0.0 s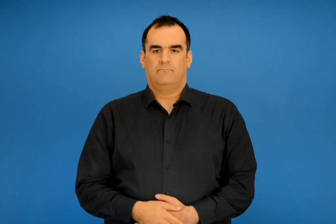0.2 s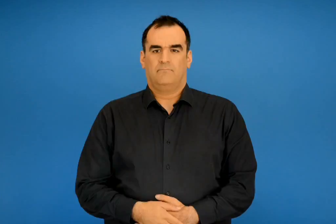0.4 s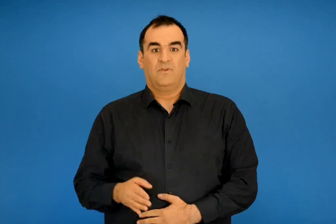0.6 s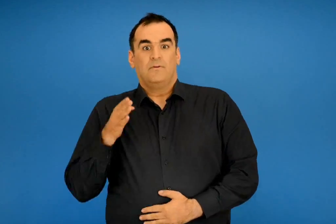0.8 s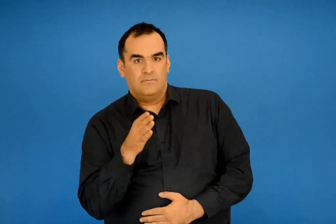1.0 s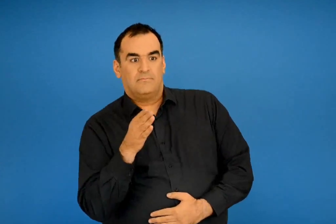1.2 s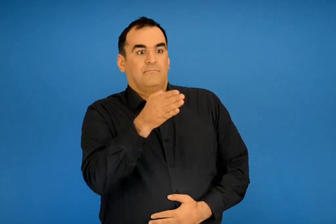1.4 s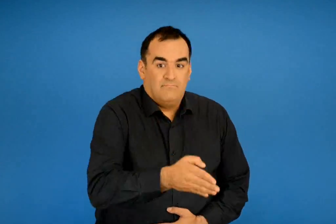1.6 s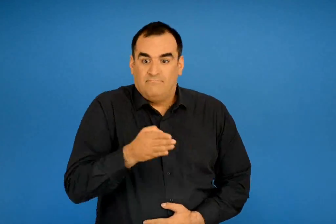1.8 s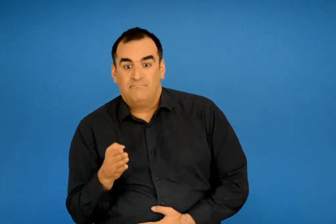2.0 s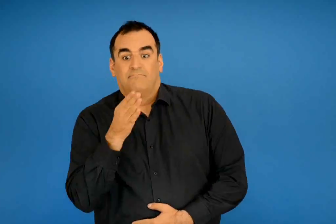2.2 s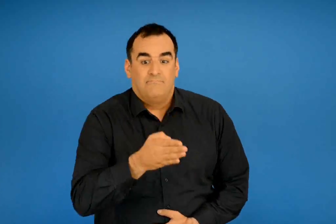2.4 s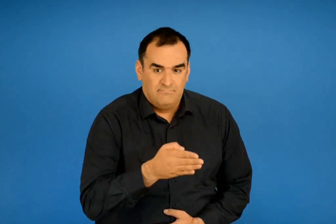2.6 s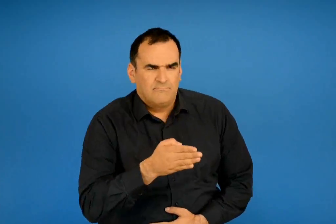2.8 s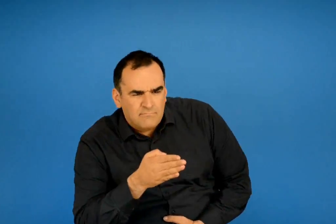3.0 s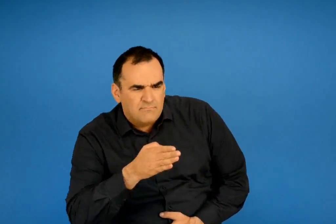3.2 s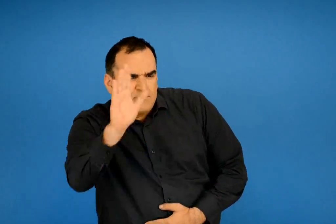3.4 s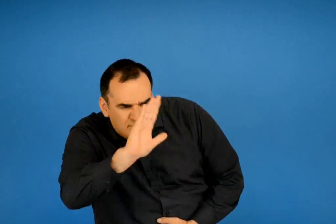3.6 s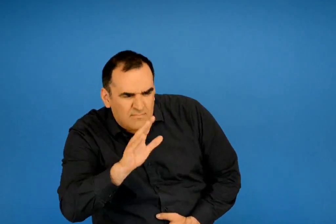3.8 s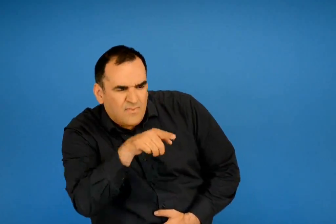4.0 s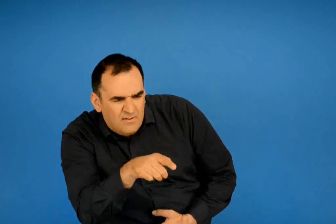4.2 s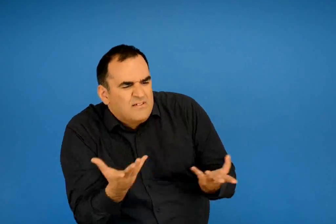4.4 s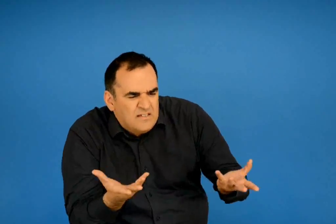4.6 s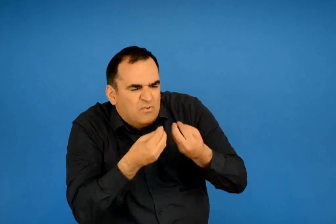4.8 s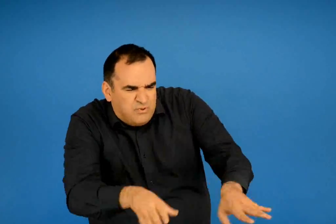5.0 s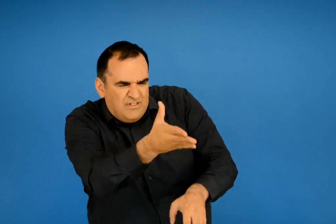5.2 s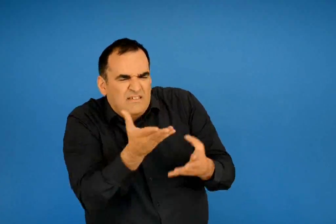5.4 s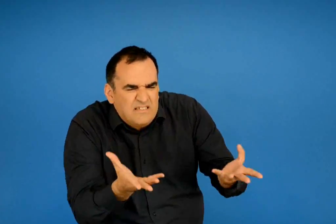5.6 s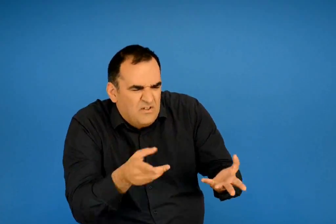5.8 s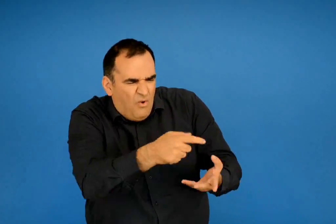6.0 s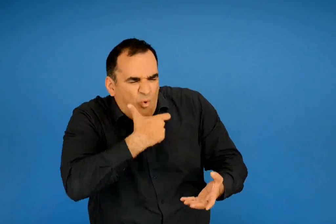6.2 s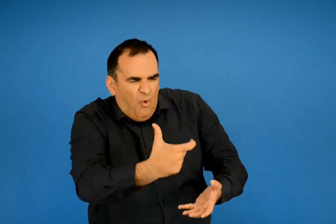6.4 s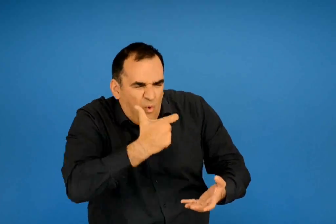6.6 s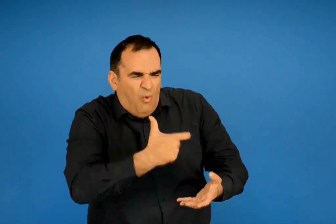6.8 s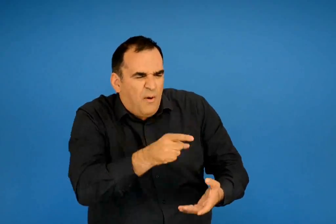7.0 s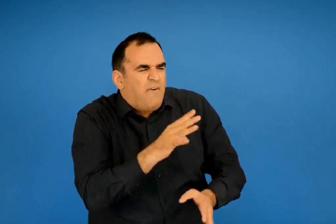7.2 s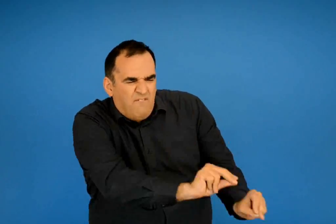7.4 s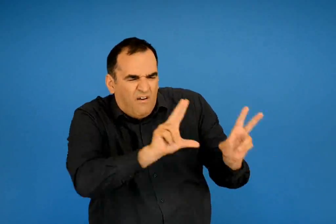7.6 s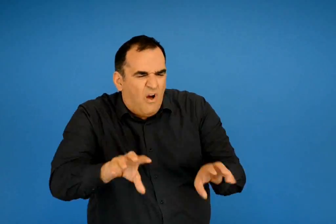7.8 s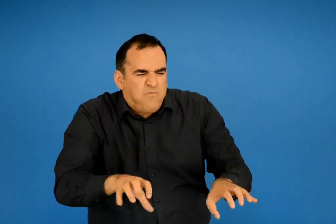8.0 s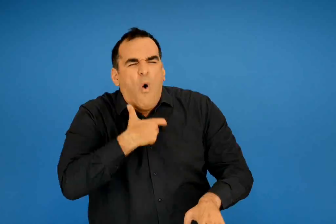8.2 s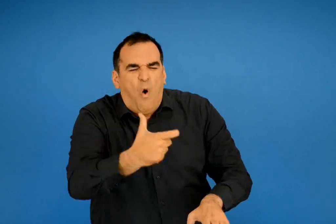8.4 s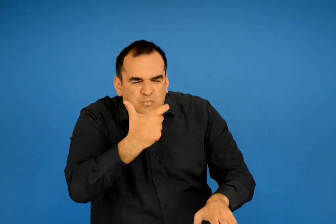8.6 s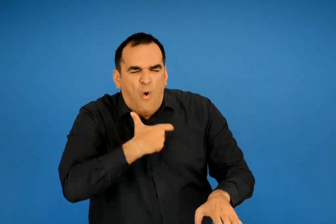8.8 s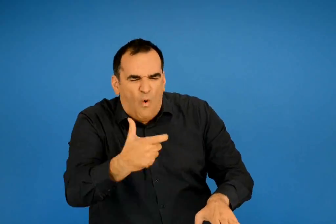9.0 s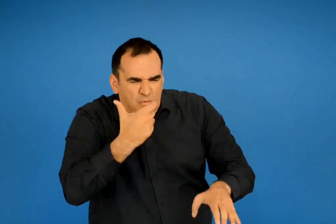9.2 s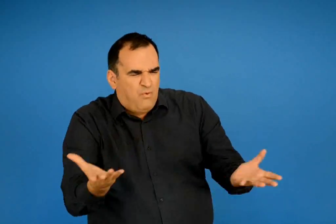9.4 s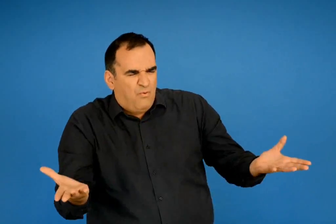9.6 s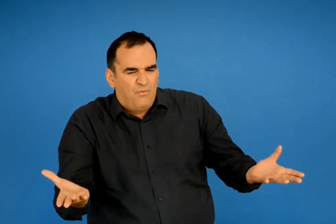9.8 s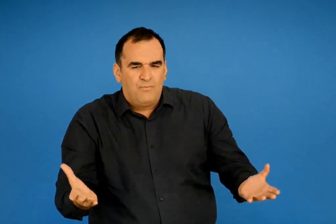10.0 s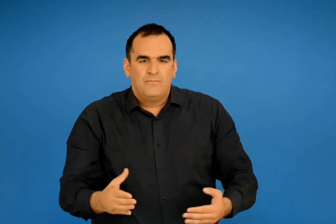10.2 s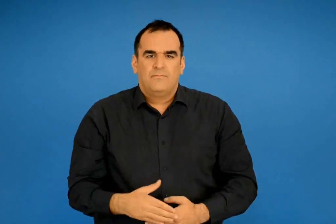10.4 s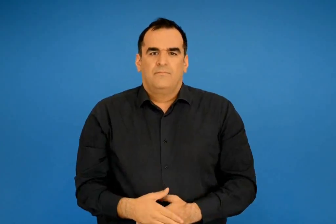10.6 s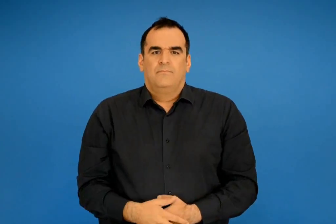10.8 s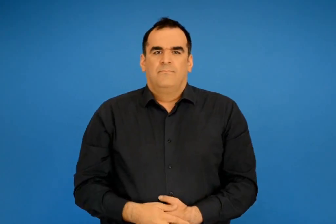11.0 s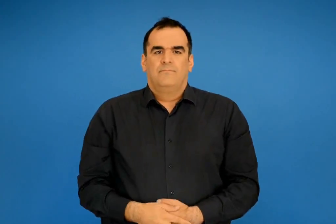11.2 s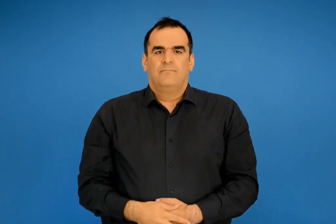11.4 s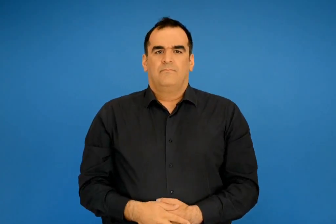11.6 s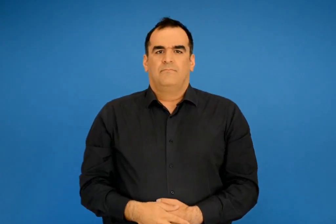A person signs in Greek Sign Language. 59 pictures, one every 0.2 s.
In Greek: καραγκιόζης βγαίνοντας έξω από την παράγκα τι έχεις μωρο γρουσούζη και ουρλιάζεις από έξω από την καλύβα μου σαν καραβίσιος σκύλος ;
